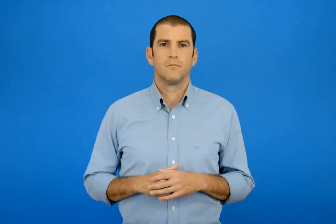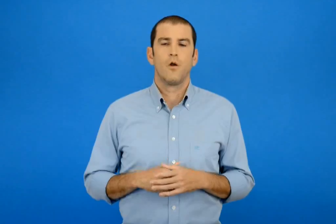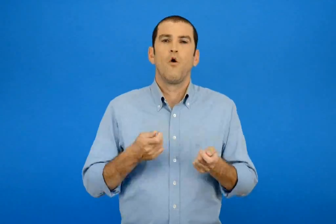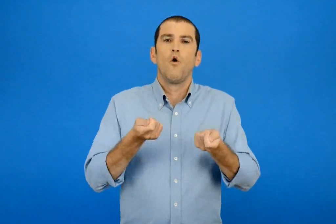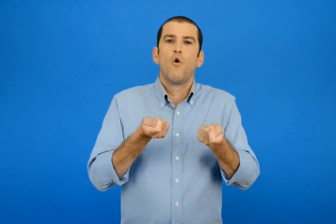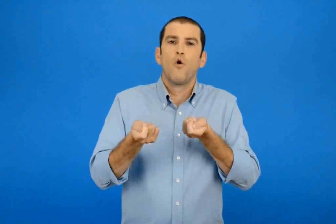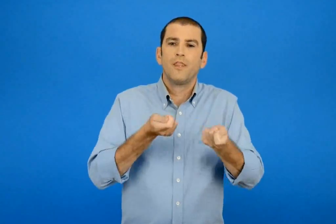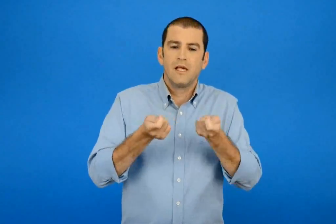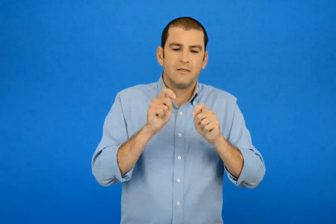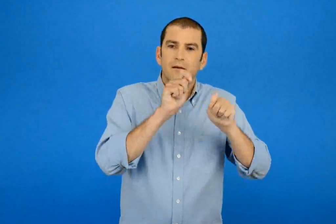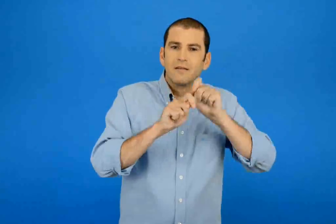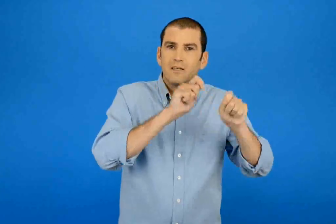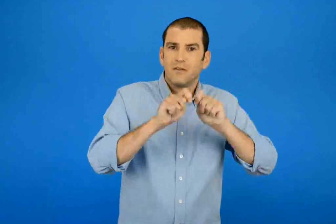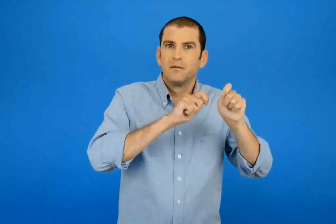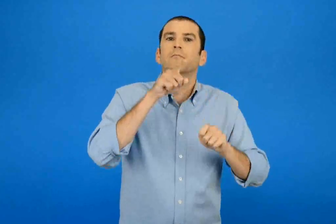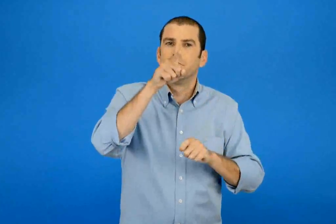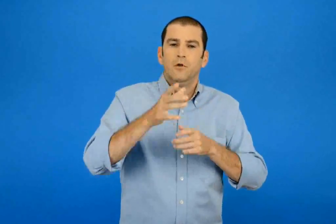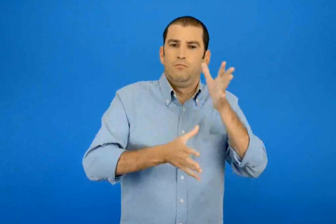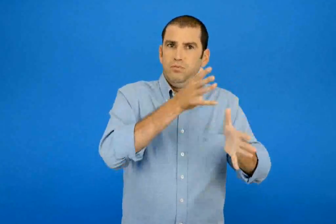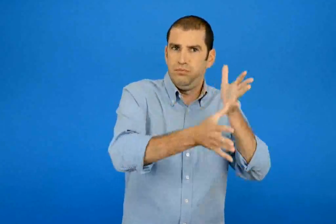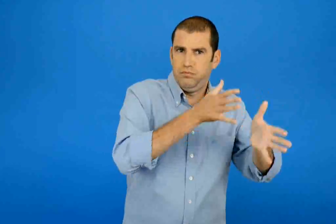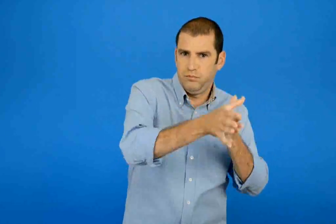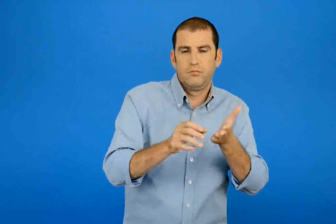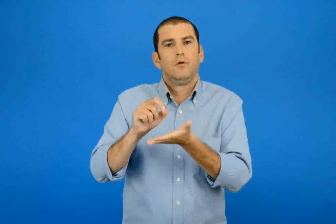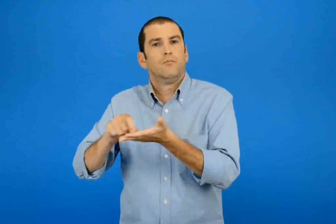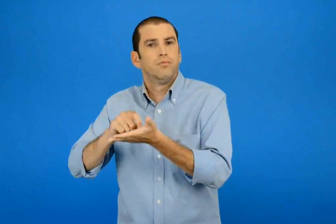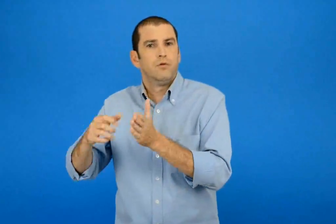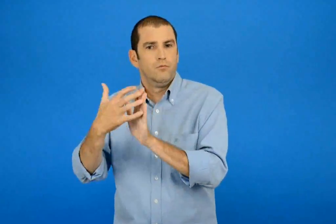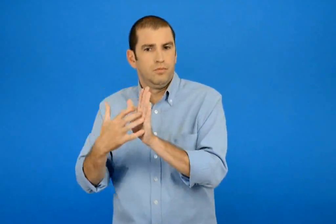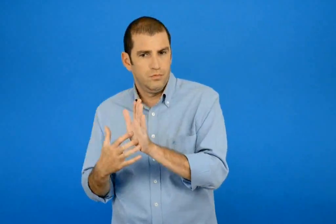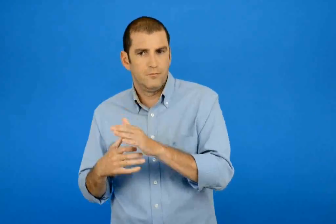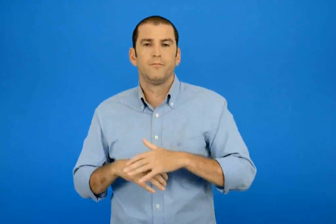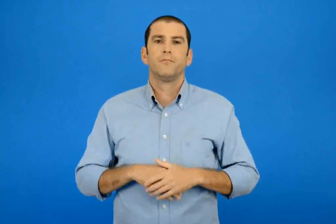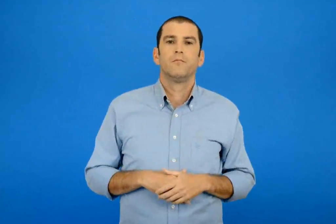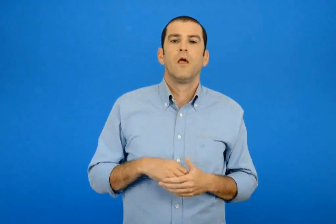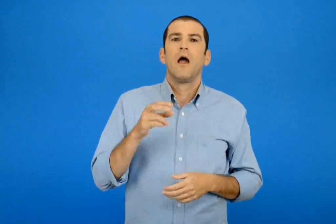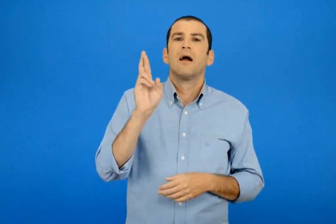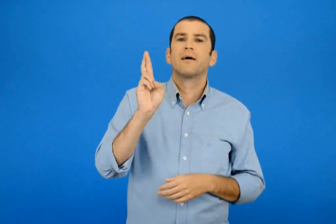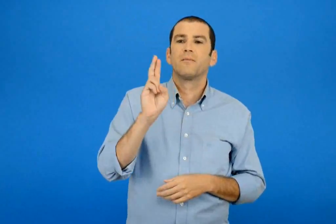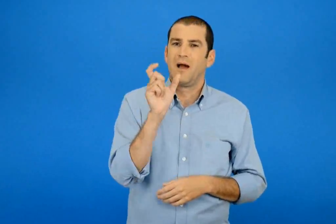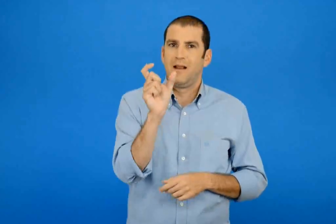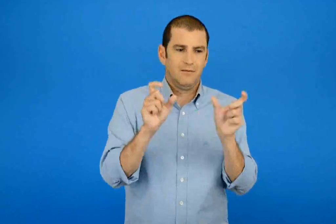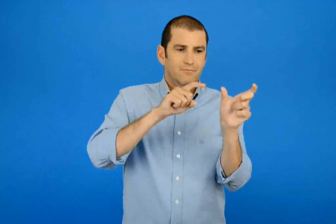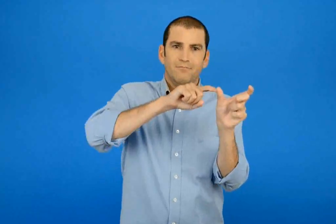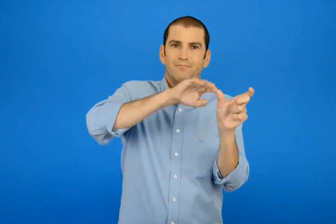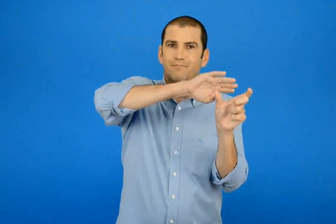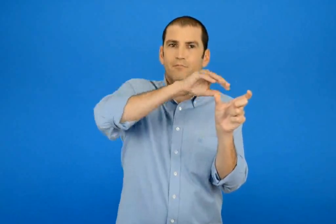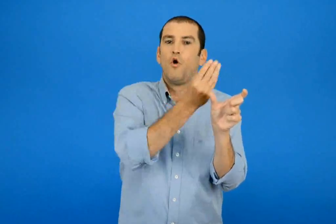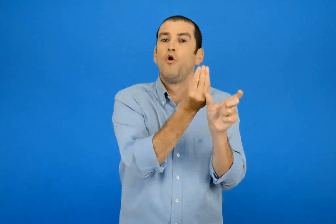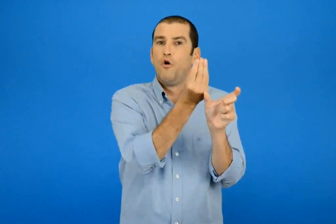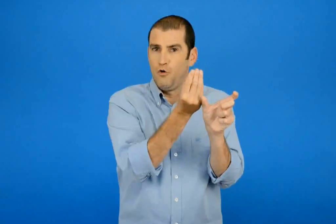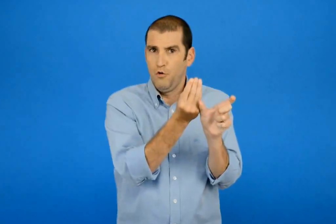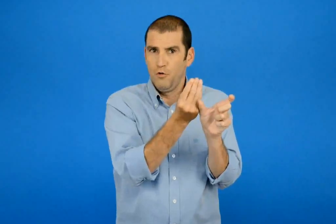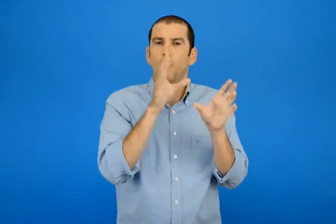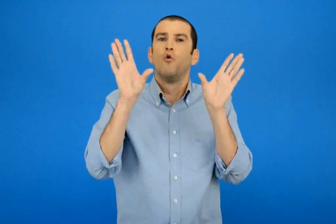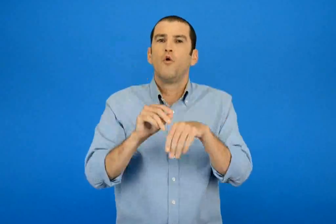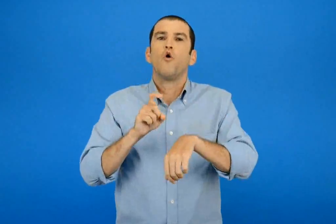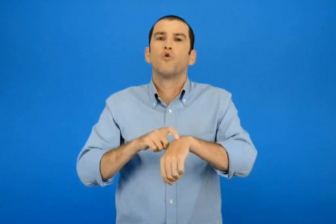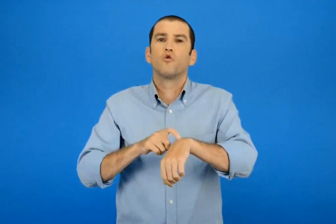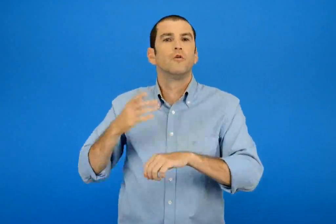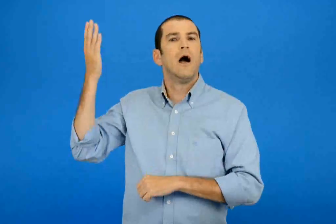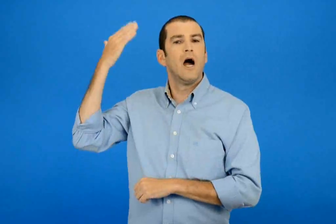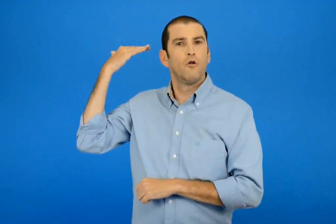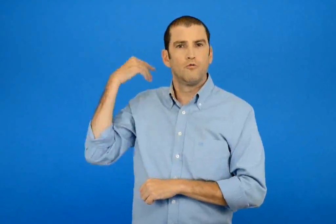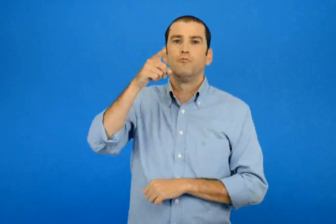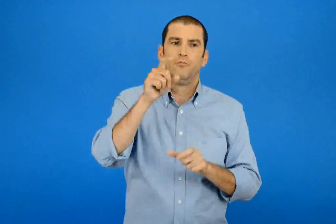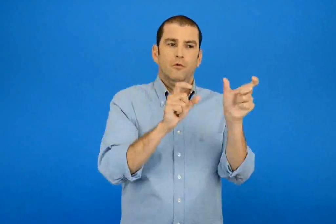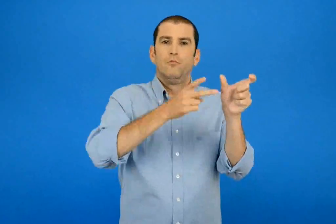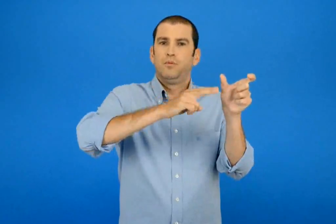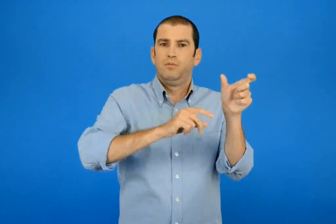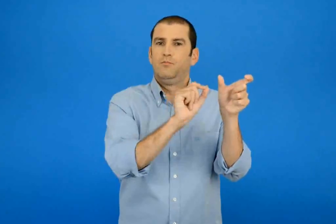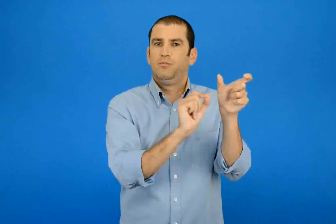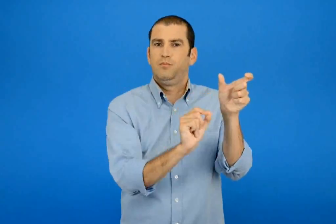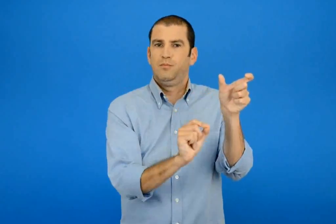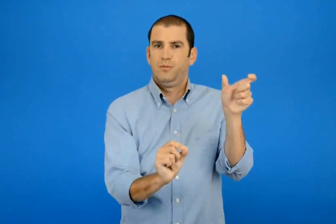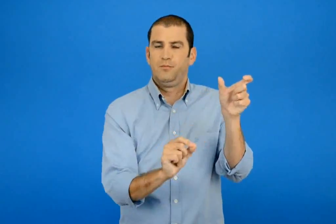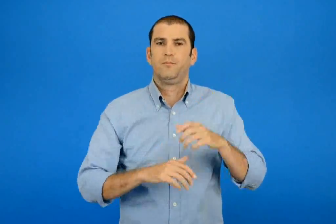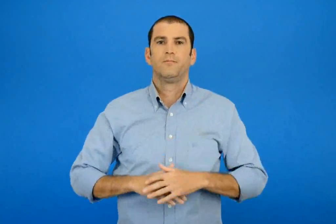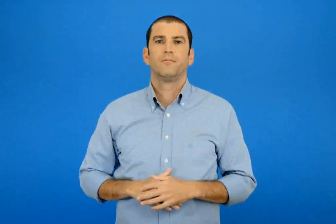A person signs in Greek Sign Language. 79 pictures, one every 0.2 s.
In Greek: να δίνεις οδηγίες κατασκευής προφορικά και γραπτά να σχηματίζεις τον αόριστο χρόνο των ρημάτων σε ω
